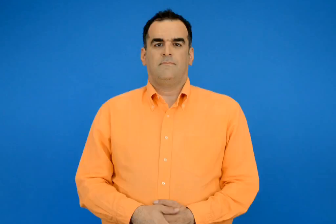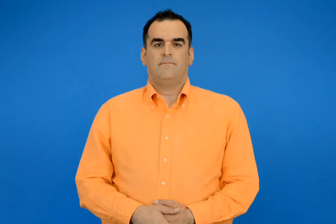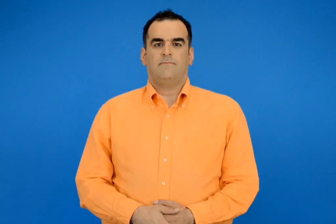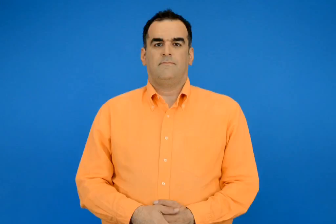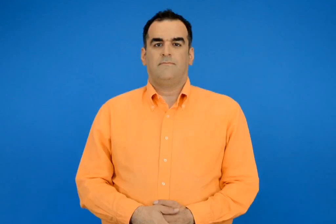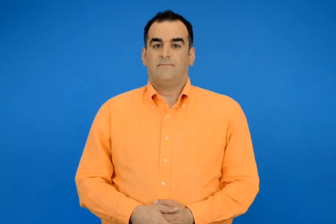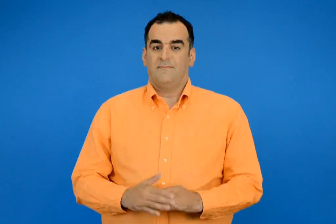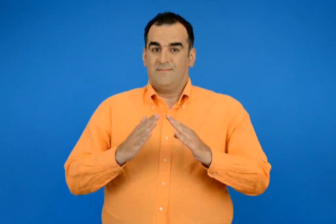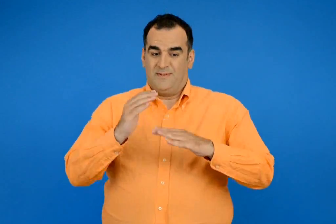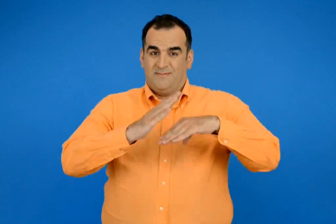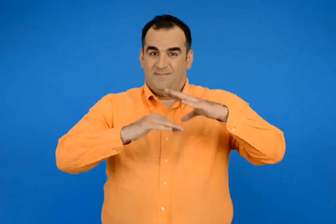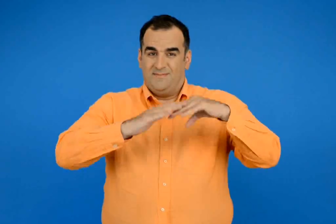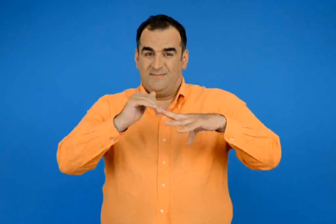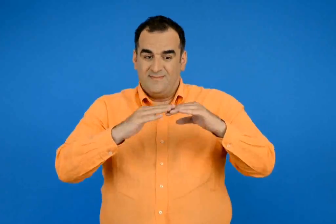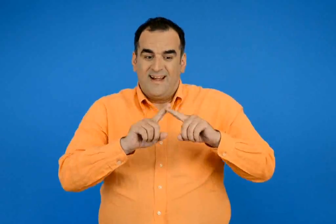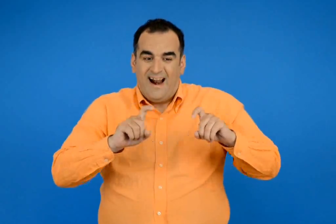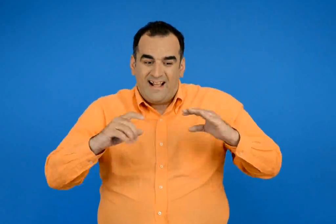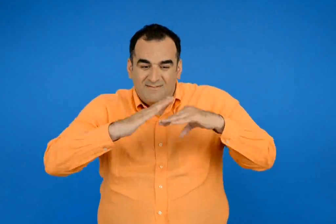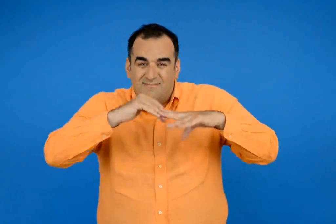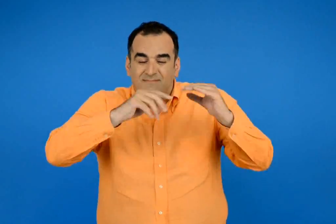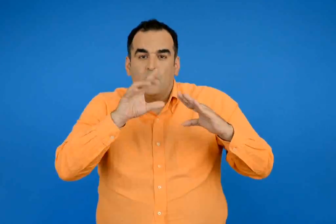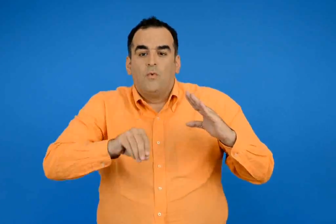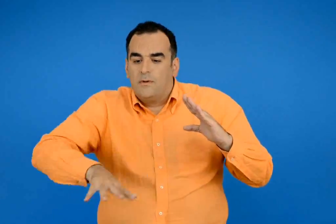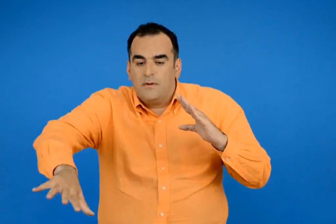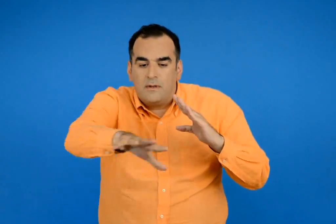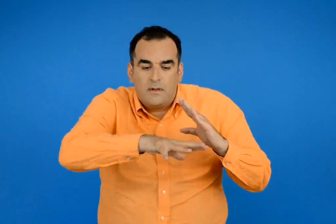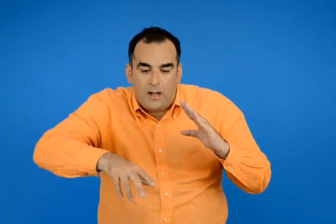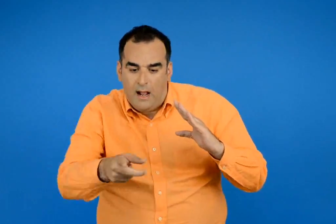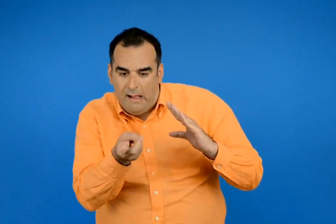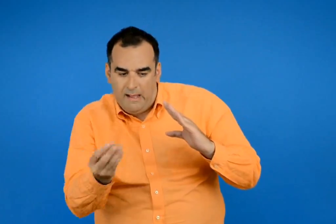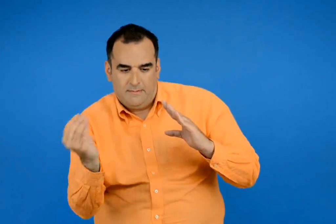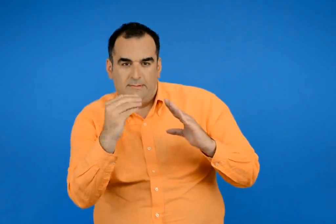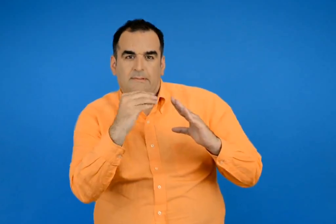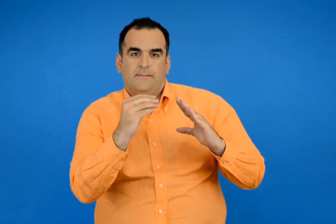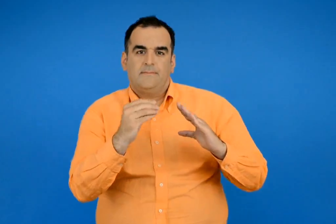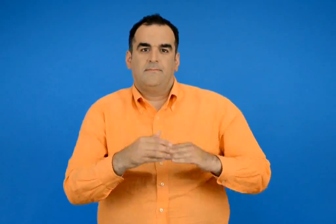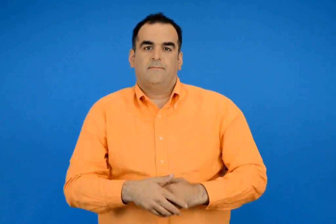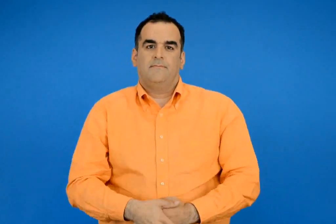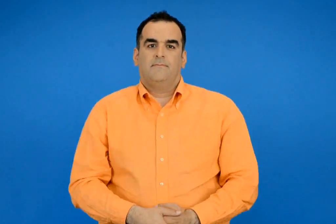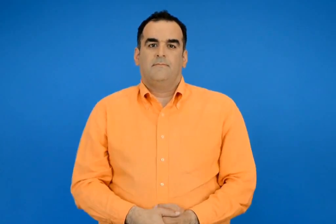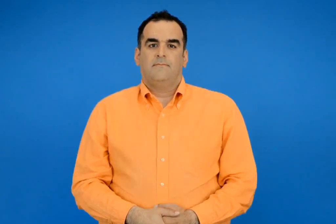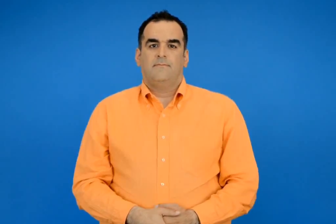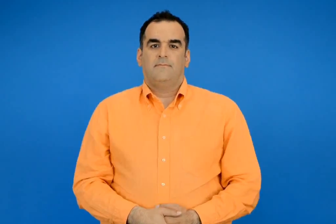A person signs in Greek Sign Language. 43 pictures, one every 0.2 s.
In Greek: κι ακόμα χρησιμοποιούσαν για το χτίσιμο των σπιτιών τους κυρίως τα υλικά που έβρισκαν σε αφθονία κοντά τους
